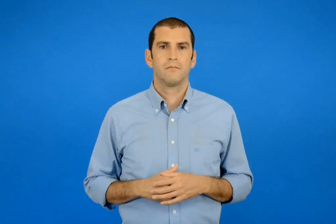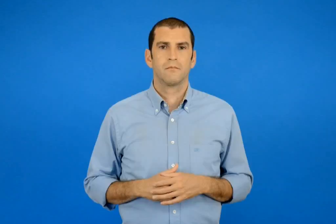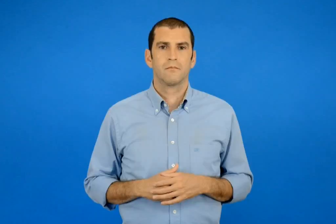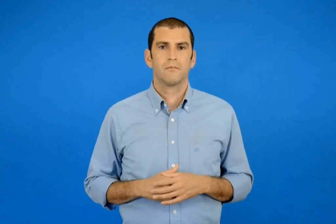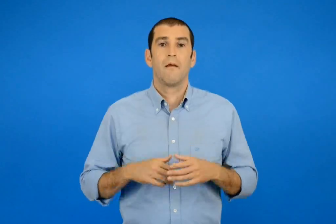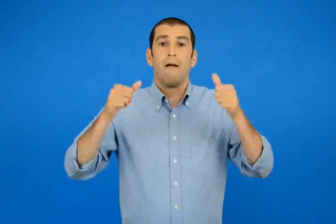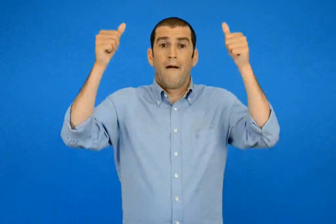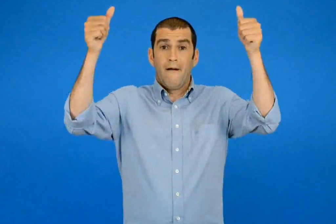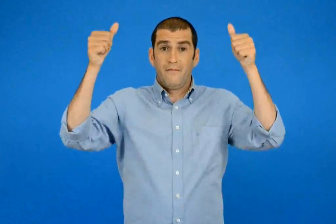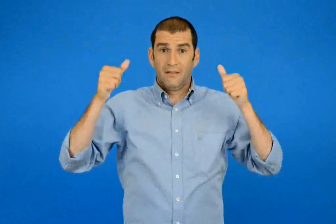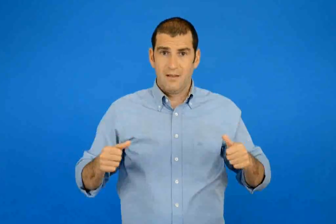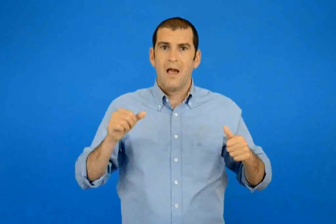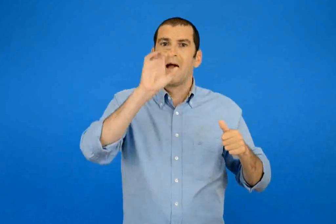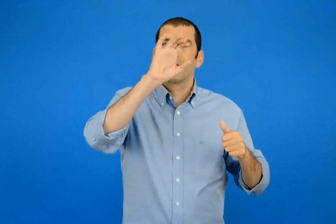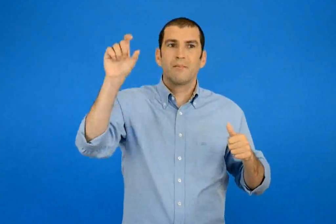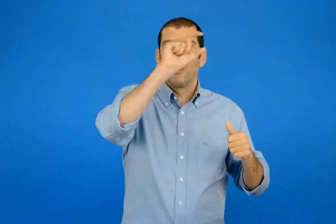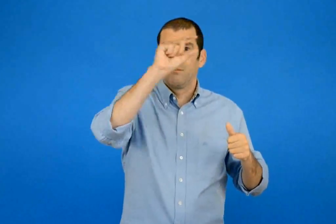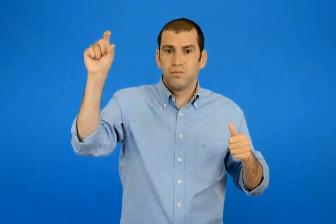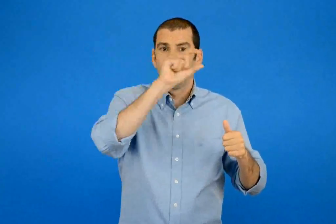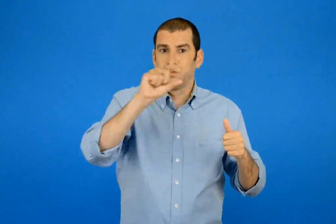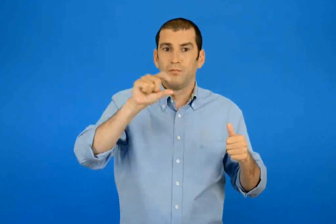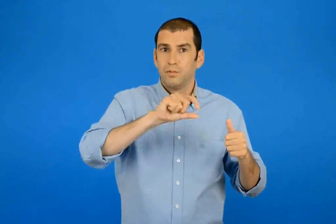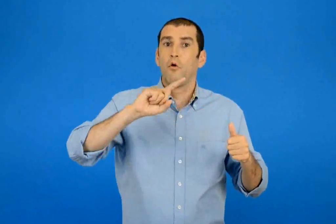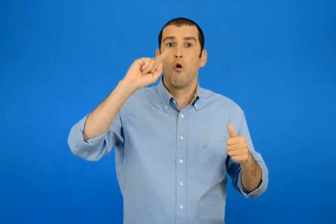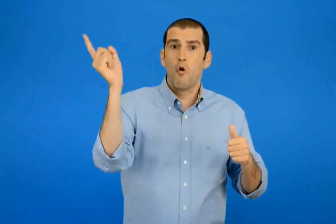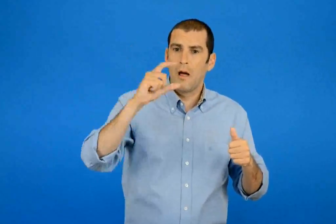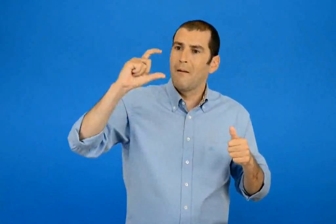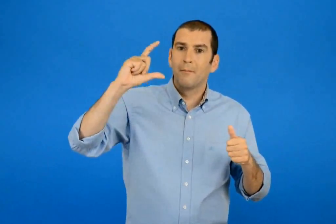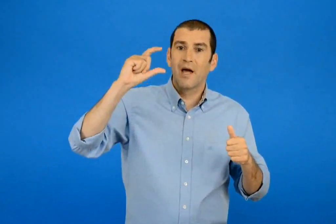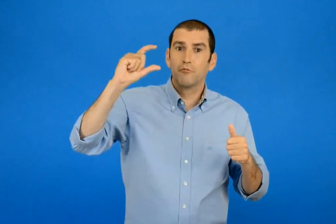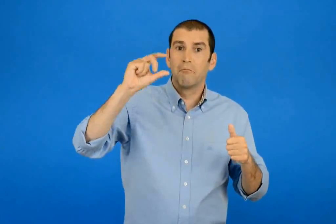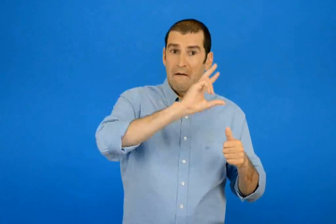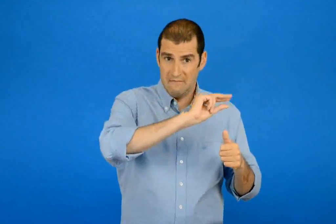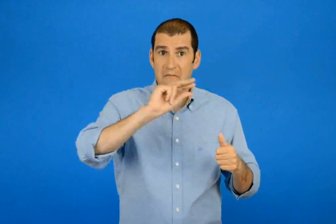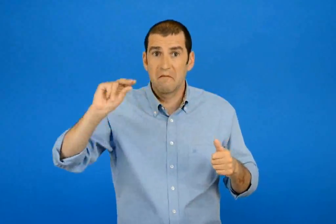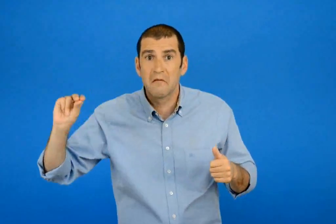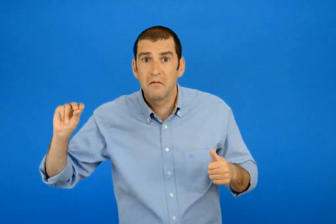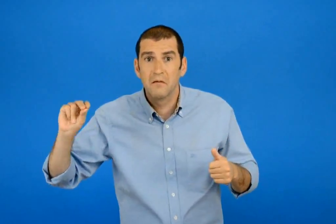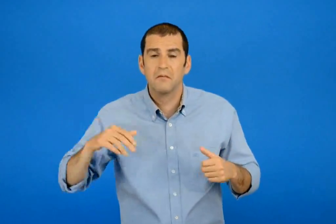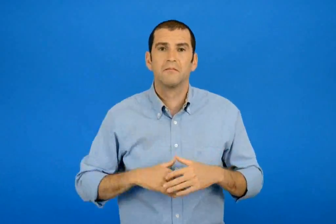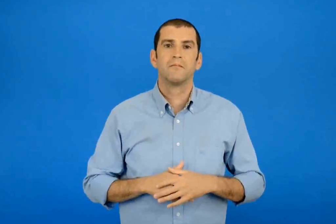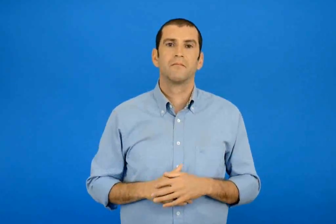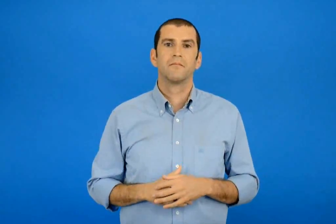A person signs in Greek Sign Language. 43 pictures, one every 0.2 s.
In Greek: έχουν όλα τα γράμματα της αφίσας το ίδιο μέγεθος ;
